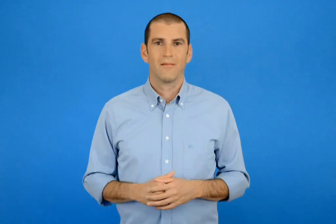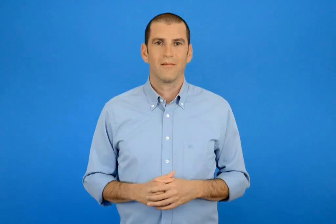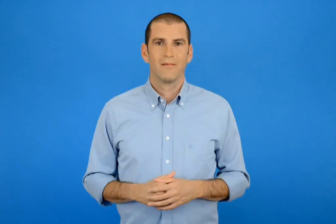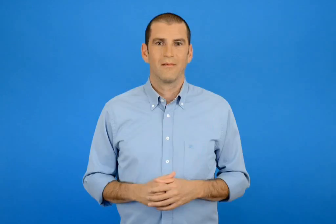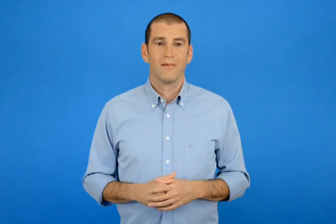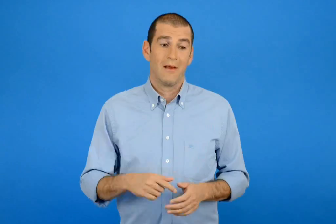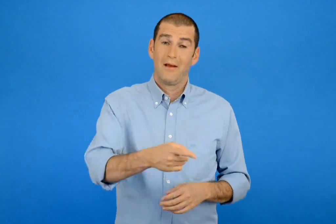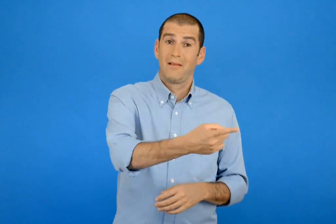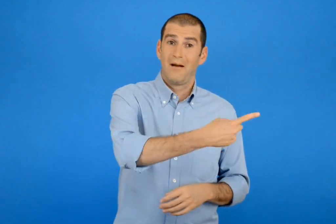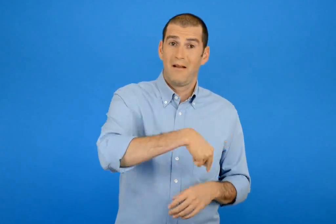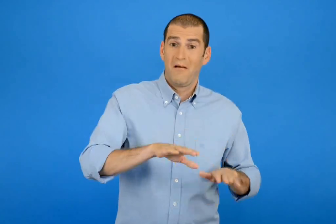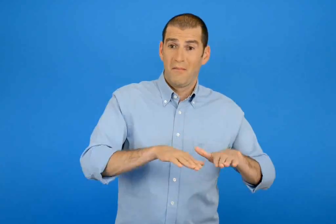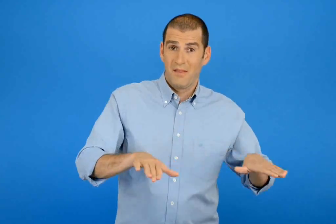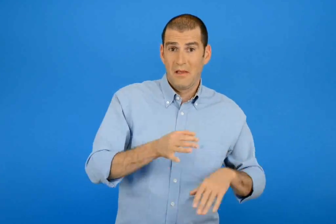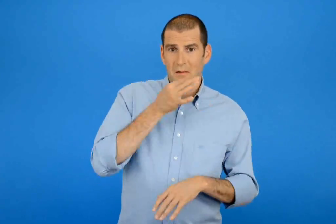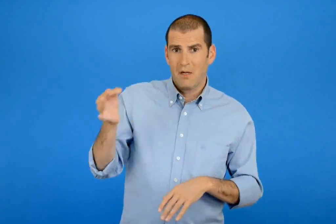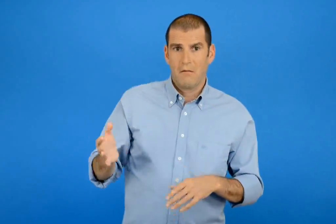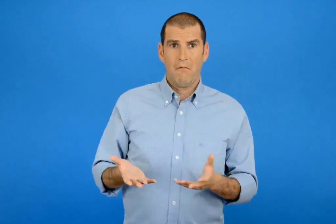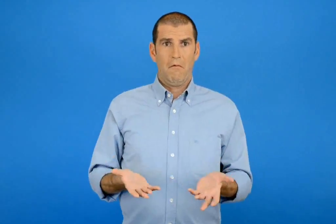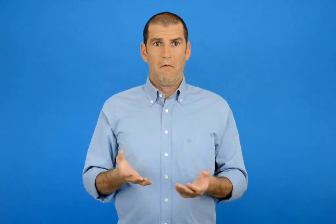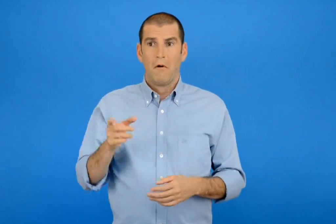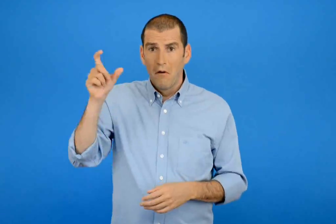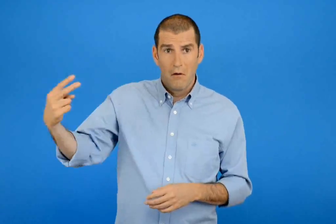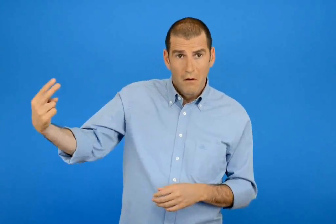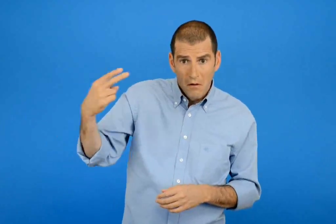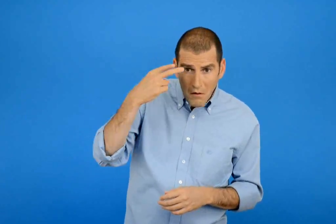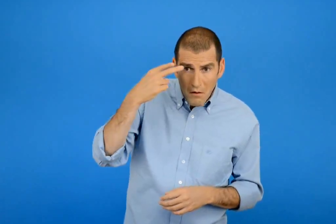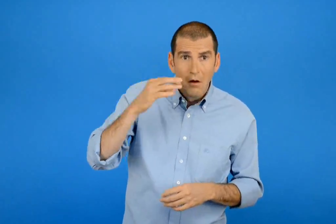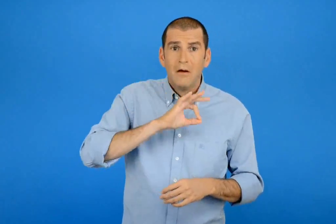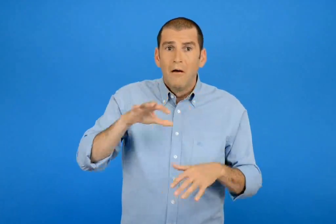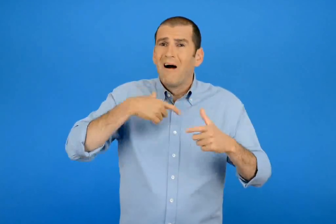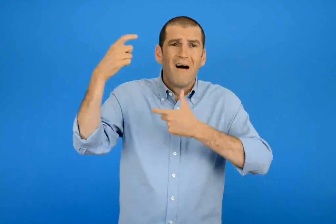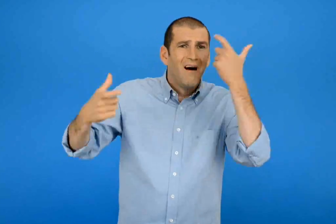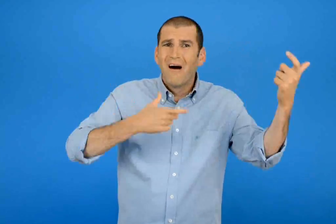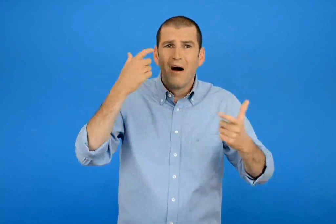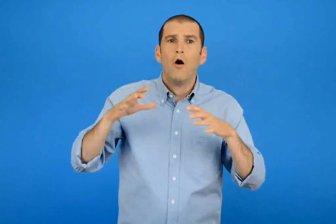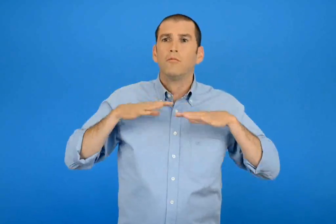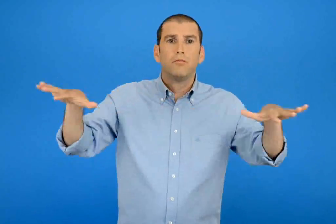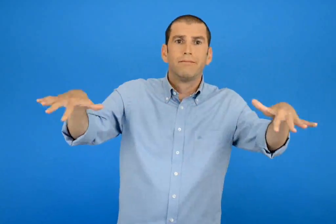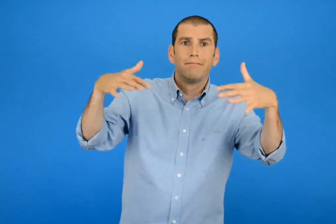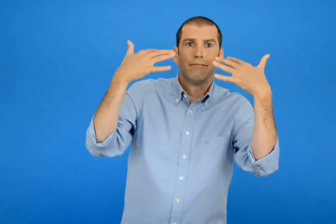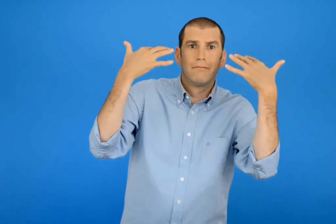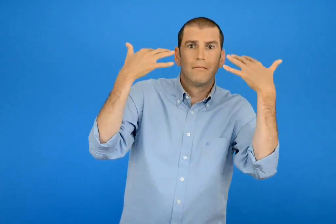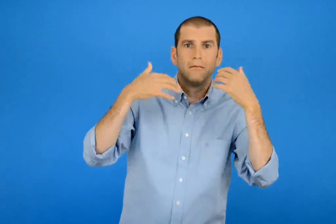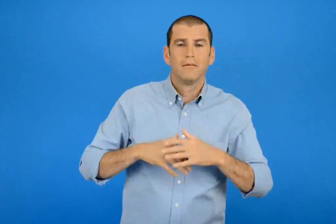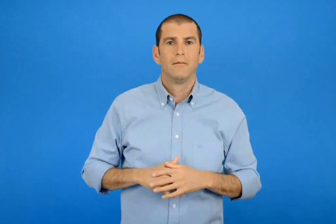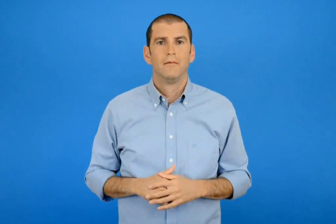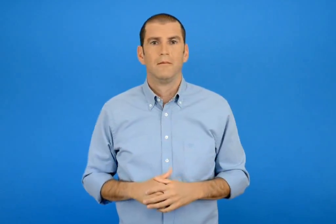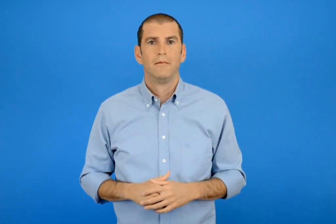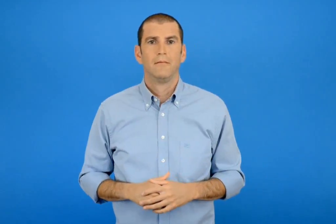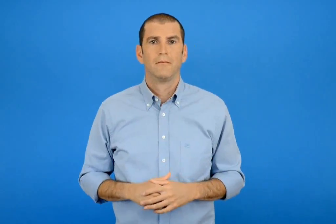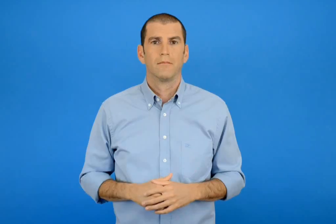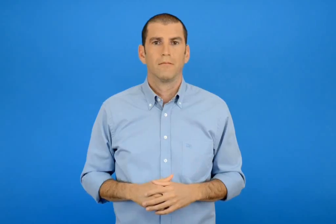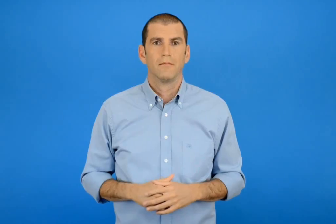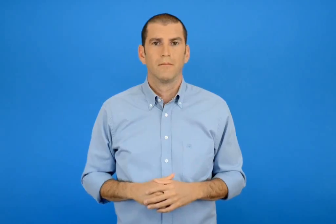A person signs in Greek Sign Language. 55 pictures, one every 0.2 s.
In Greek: θα μας δει και θα χαλάσει τον κόσμο από τις φωνές είπαν τα αλλά παιδιά
